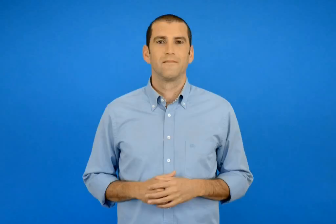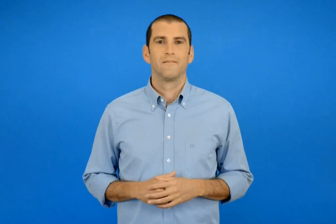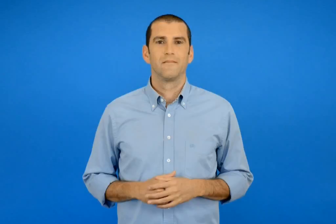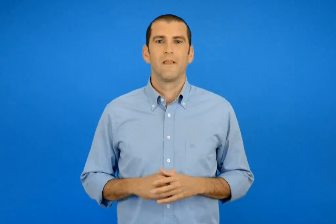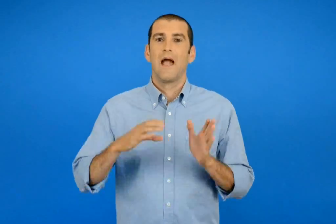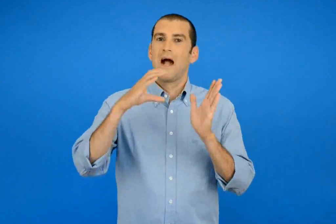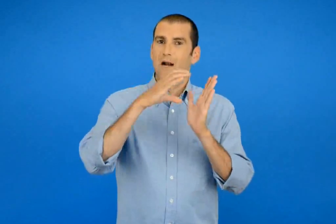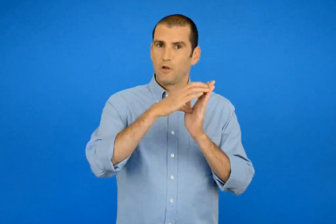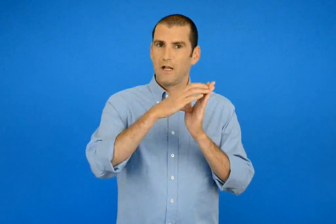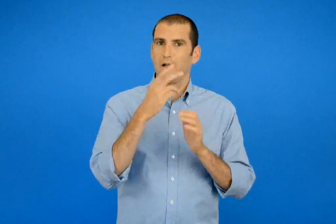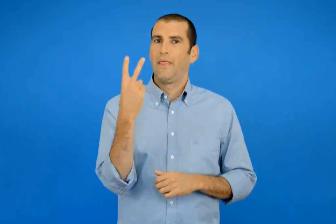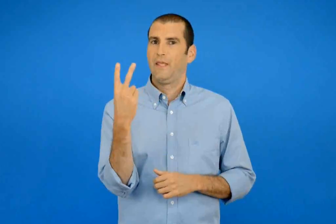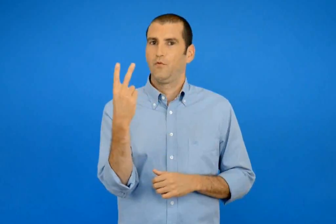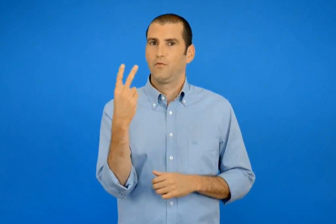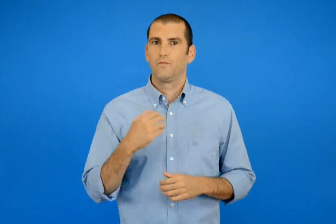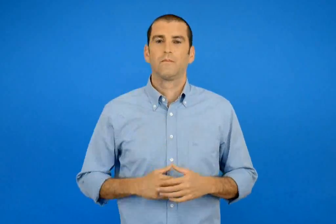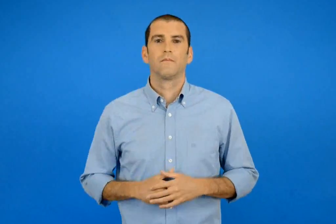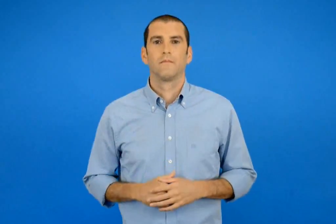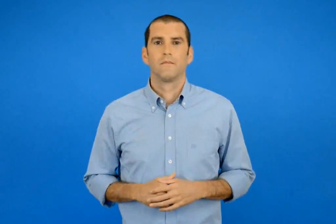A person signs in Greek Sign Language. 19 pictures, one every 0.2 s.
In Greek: ενότητα 2
